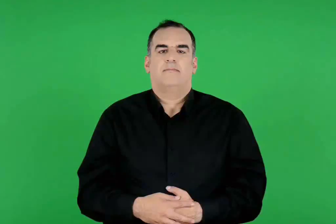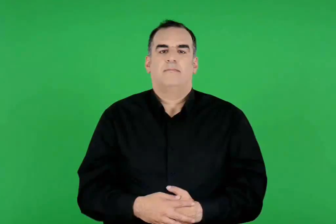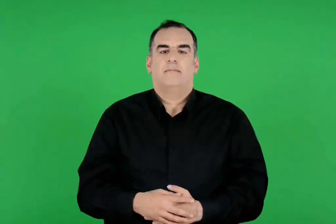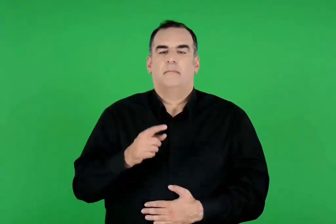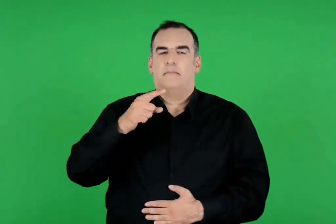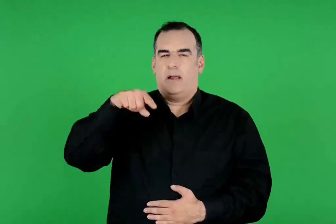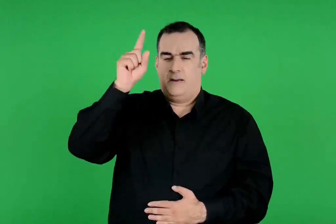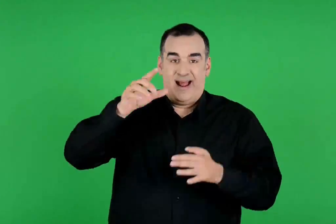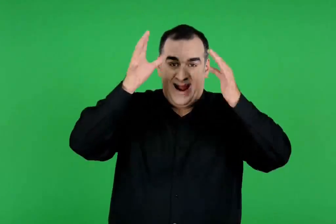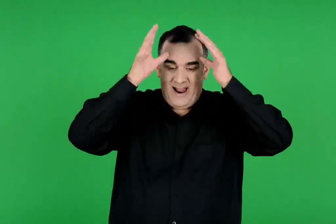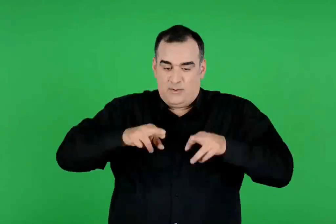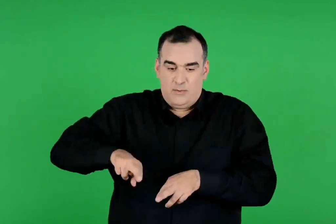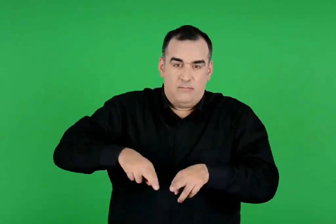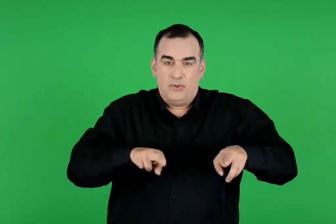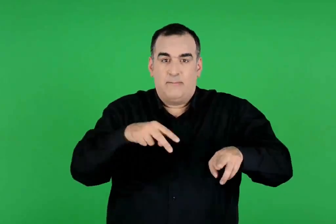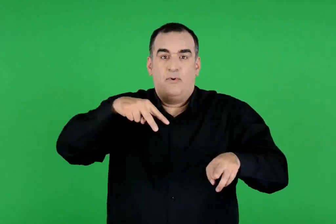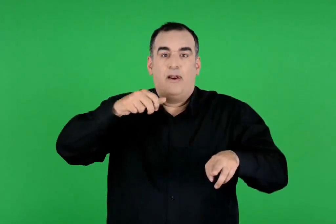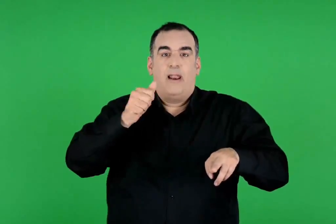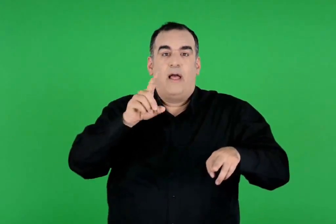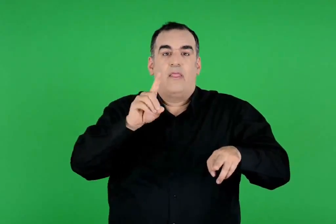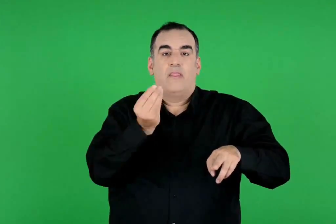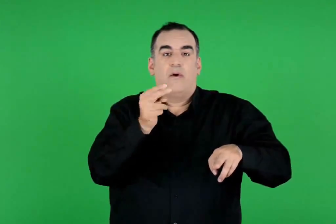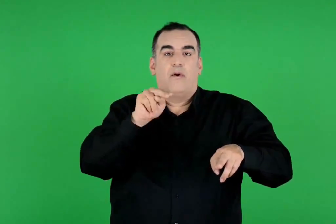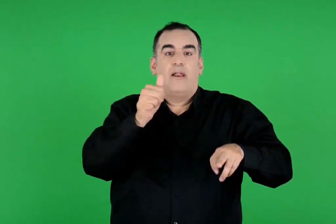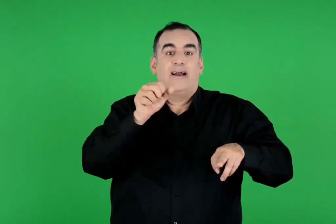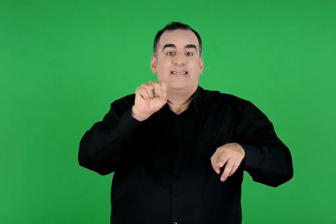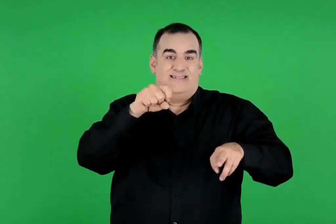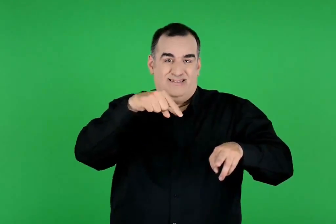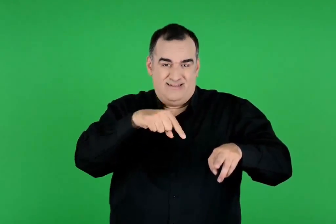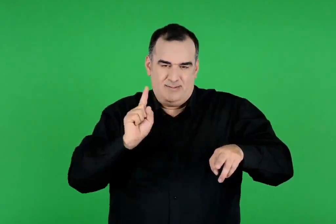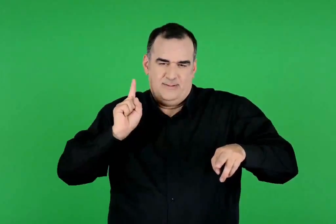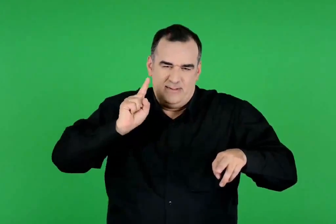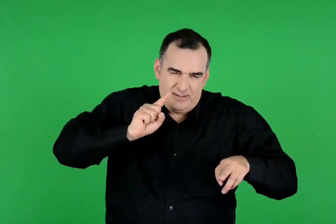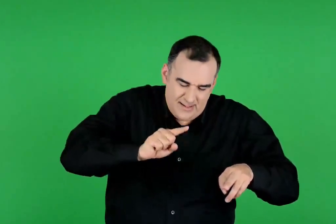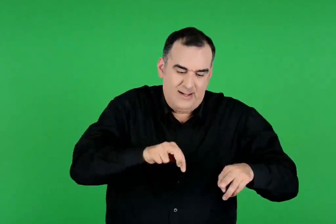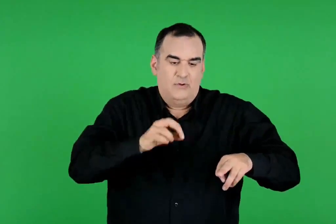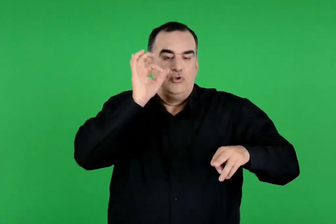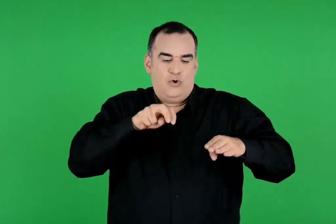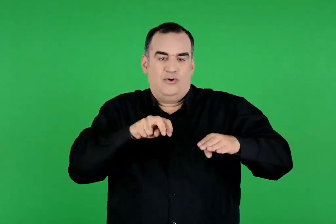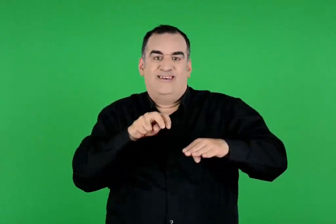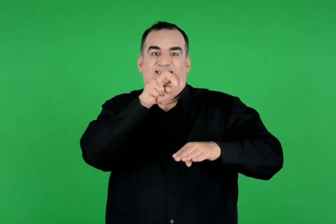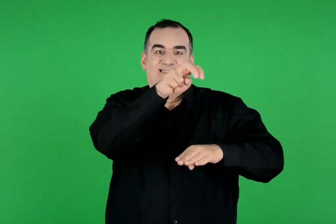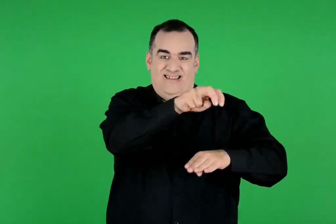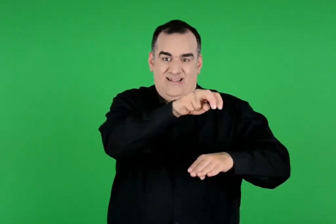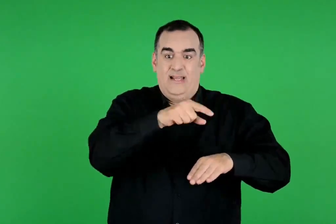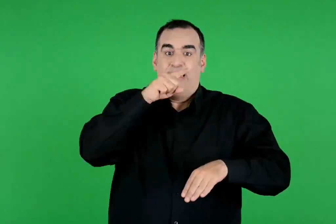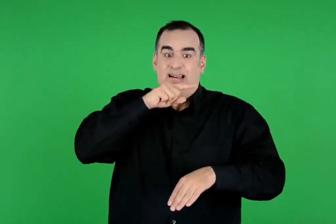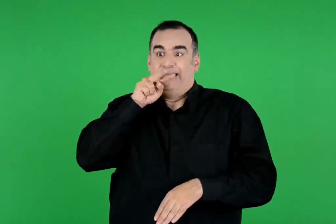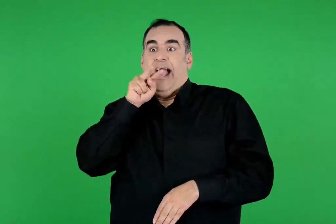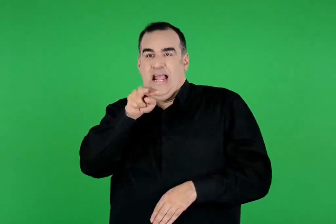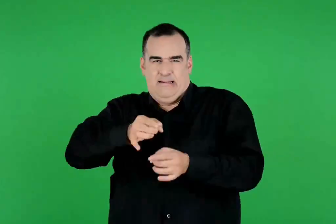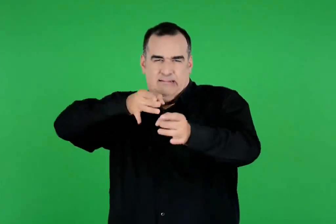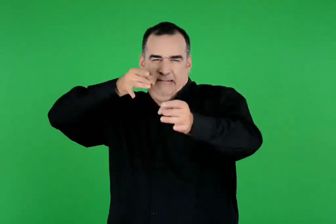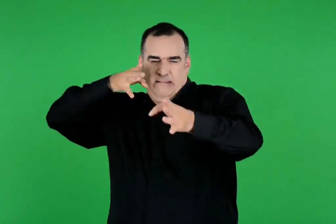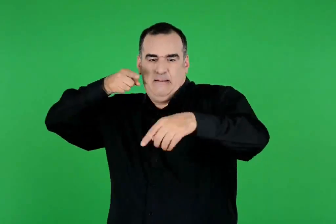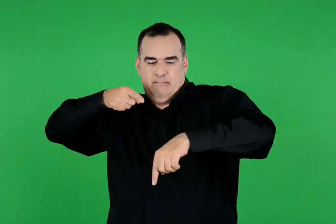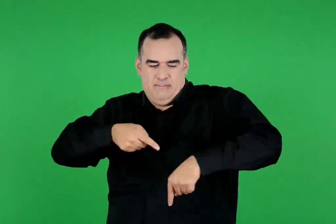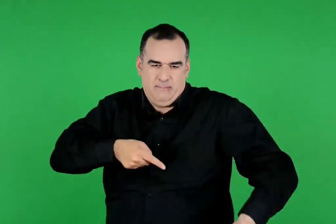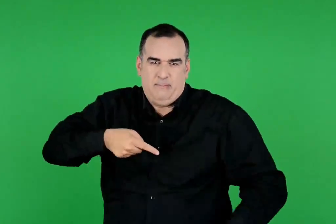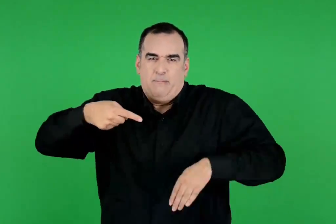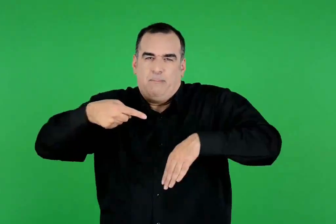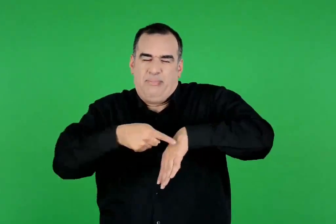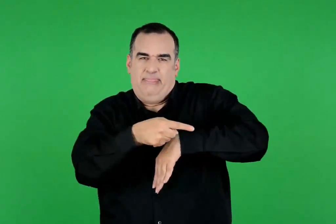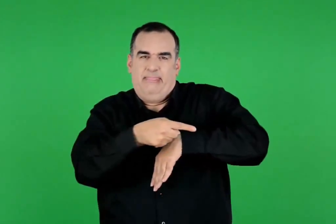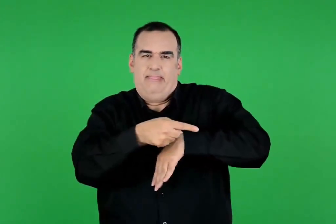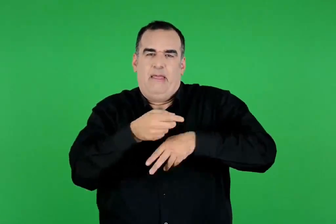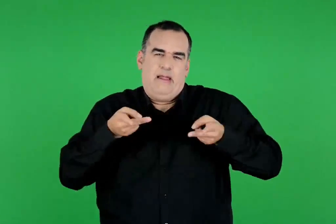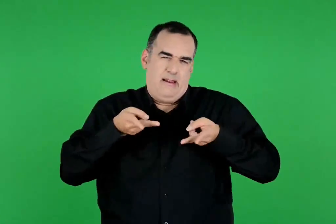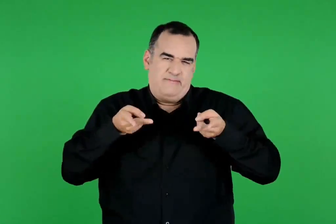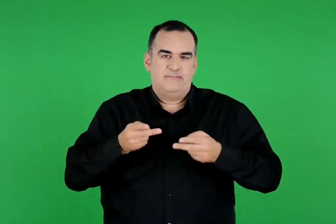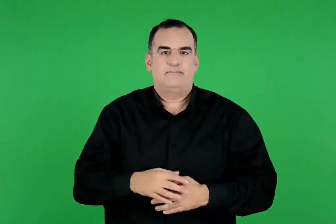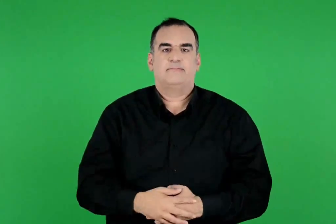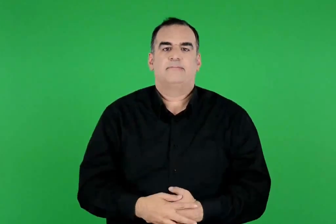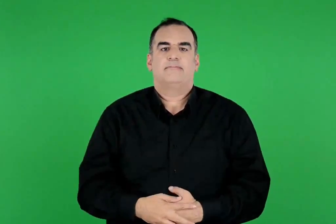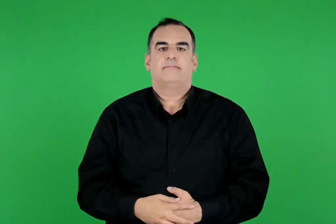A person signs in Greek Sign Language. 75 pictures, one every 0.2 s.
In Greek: μια μέρα το ελάφι μπήκε στον ποταμό λάδωνα , για να περάσει απέναντι. τότε ο ηρακλής το χτύπησε ελαφρά με ένα βέλος στο πόδι
